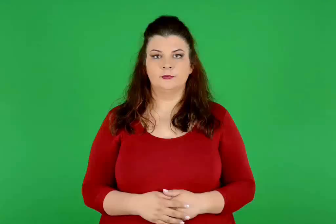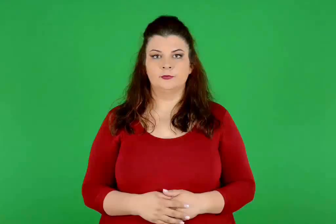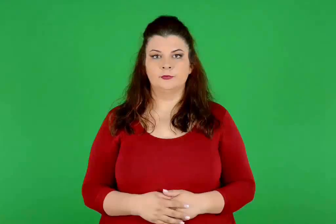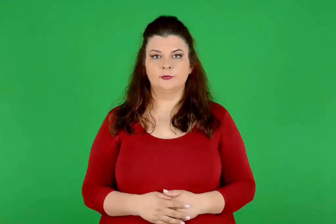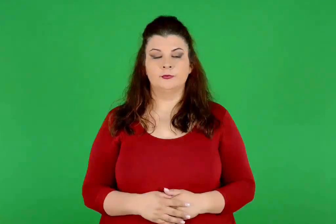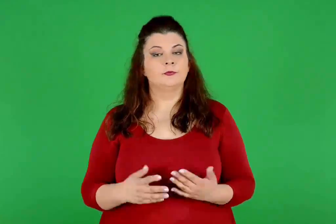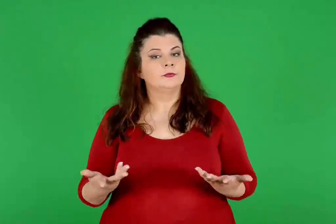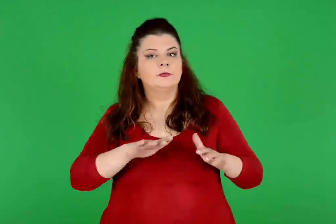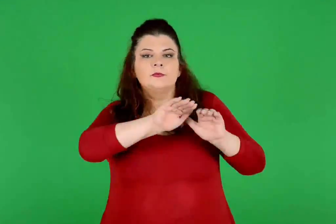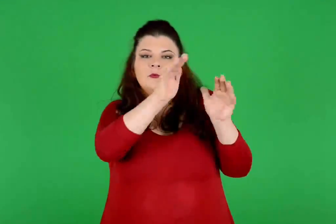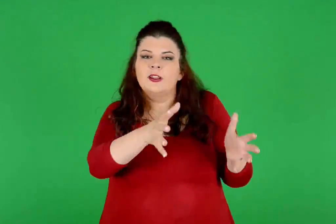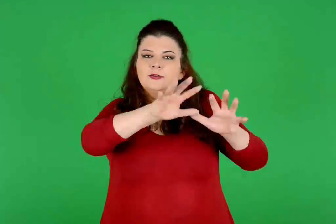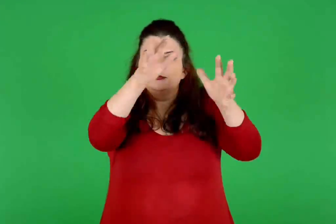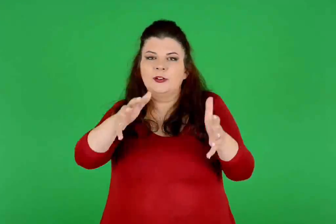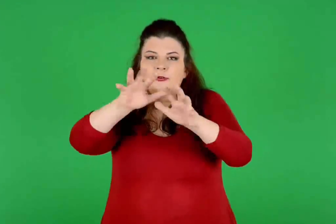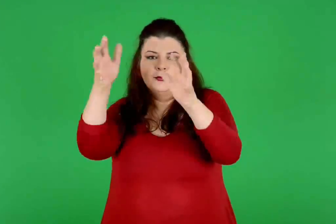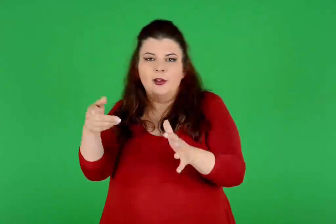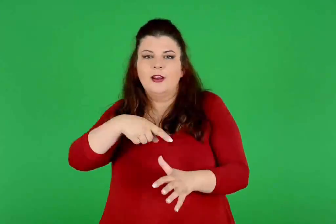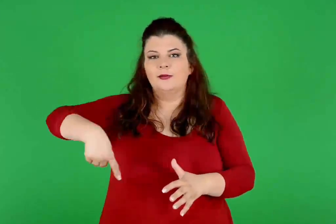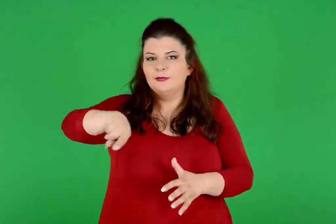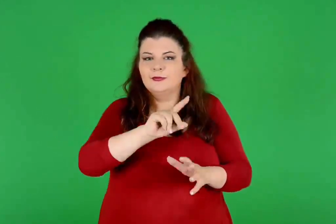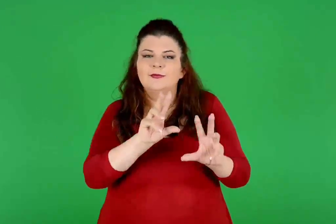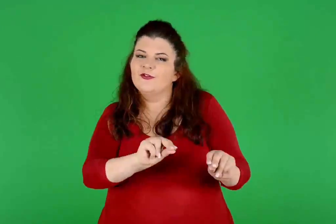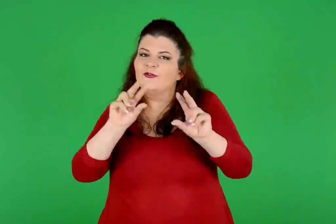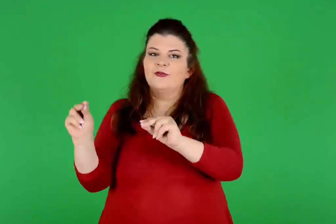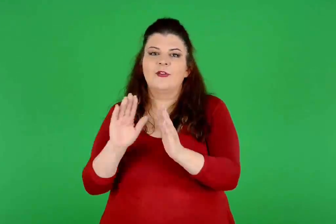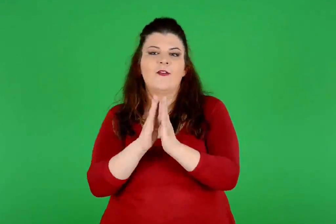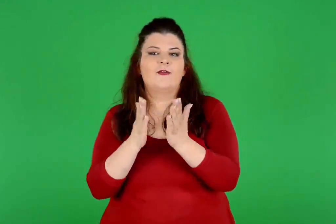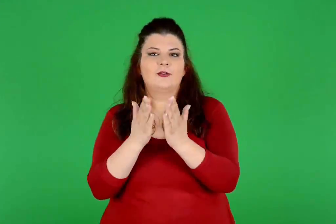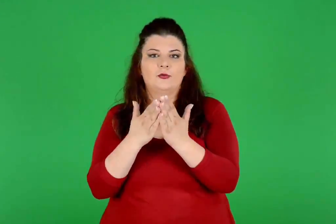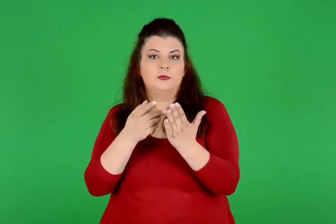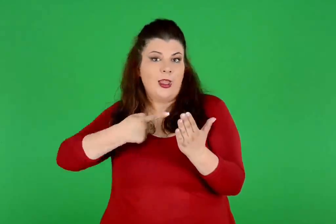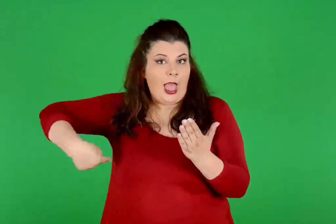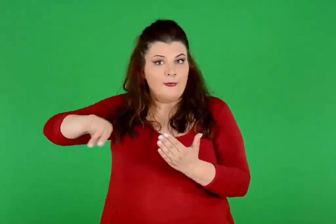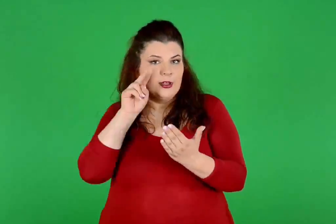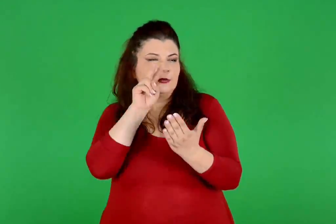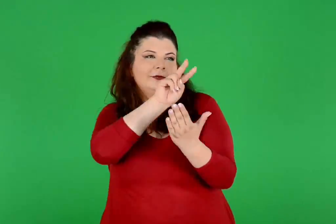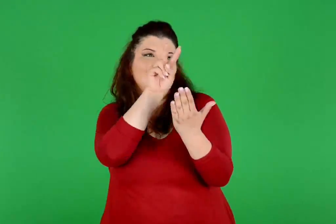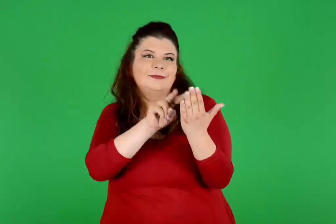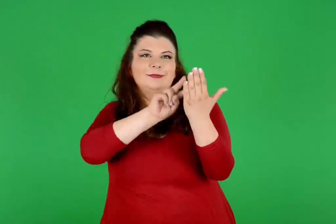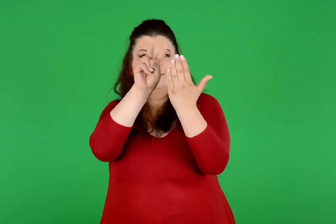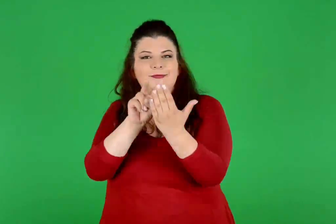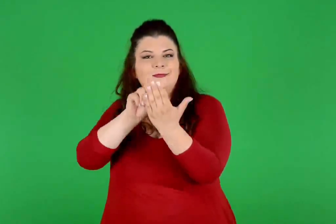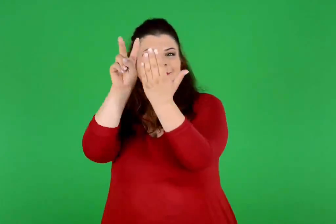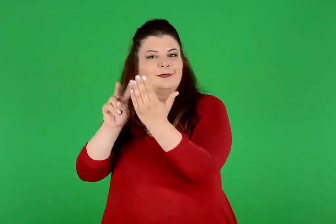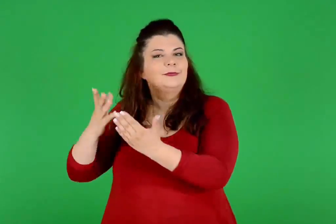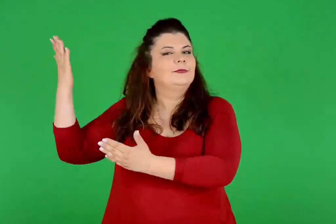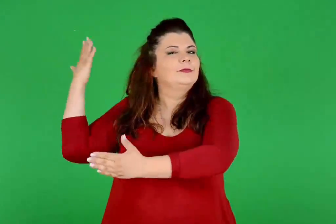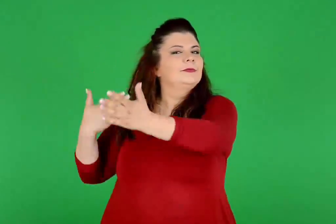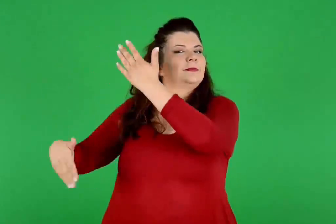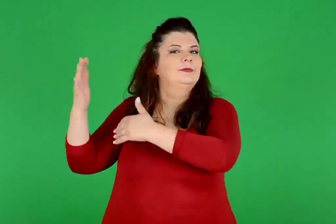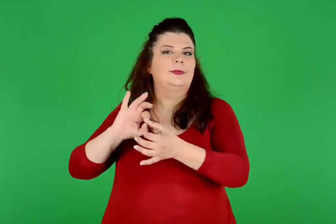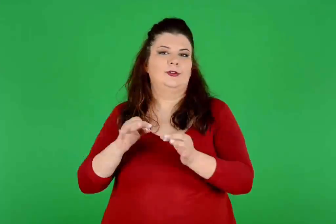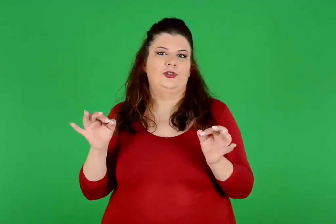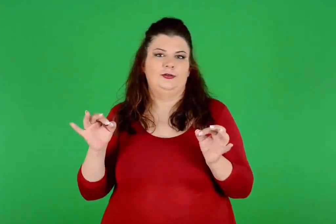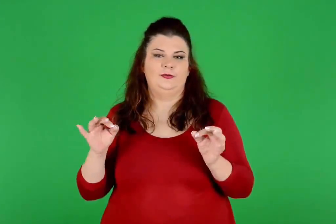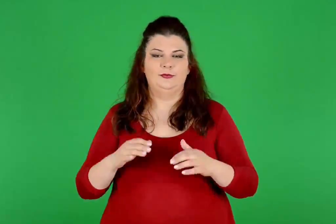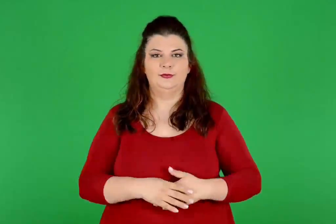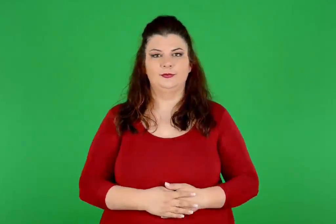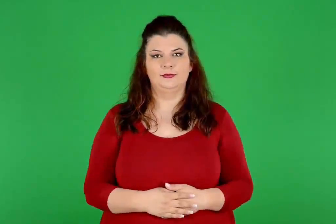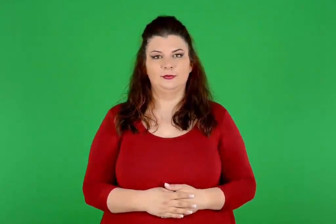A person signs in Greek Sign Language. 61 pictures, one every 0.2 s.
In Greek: έτσι οι σπηλιές έχουνε γίνει σαν ένα βιβλίο , που μέσα του διαβάζουμε την ιστορία των περασμένων καιρών
